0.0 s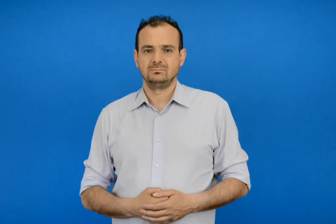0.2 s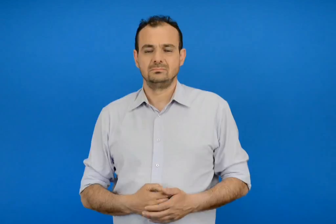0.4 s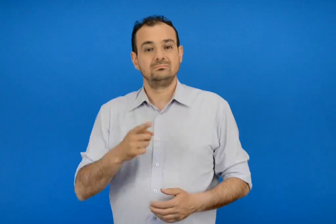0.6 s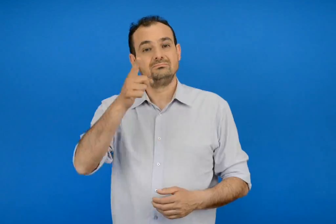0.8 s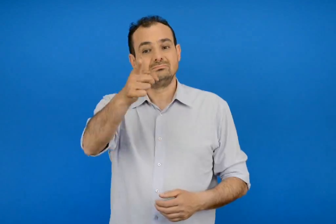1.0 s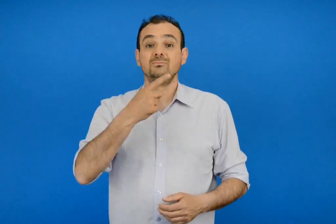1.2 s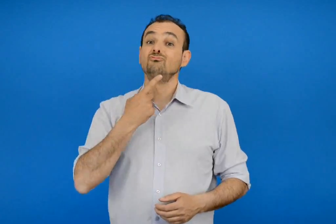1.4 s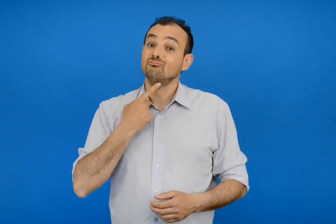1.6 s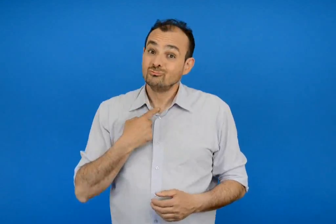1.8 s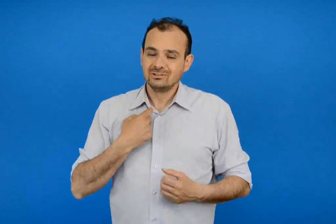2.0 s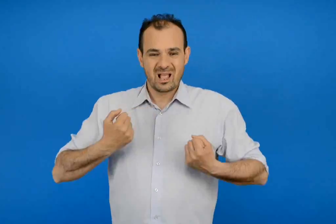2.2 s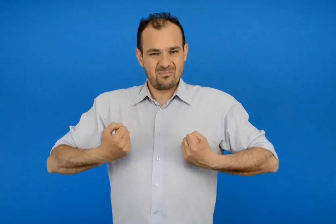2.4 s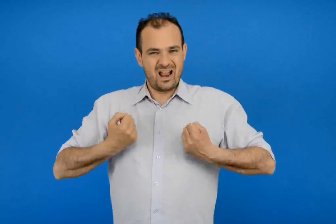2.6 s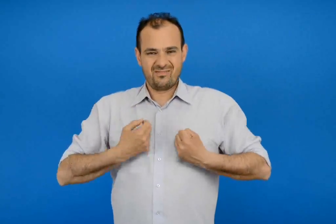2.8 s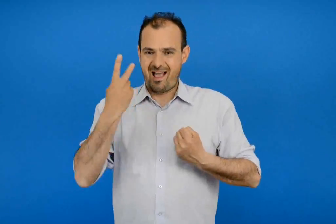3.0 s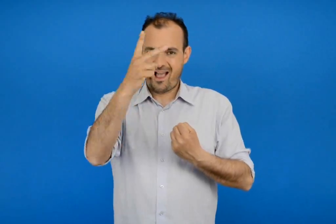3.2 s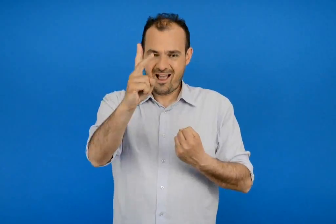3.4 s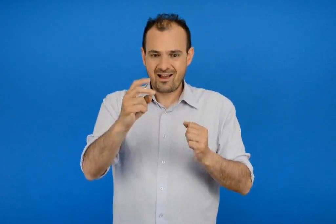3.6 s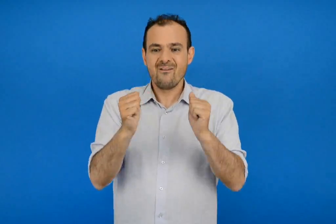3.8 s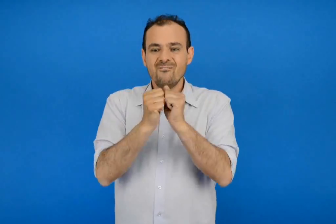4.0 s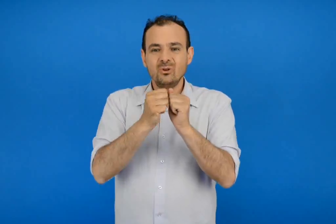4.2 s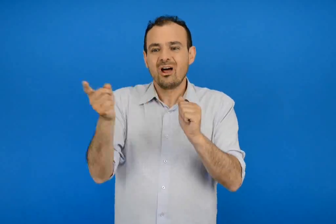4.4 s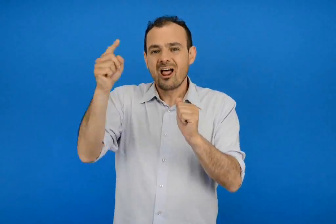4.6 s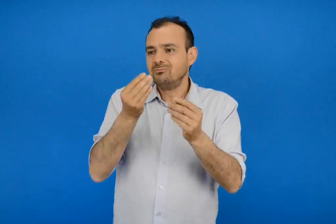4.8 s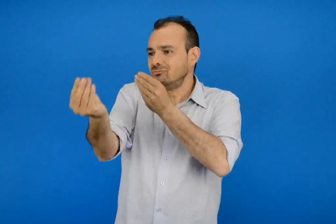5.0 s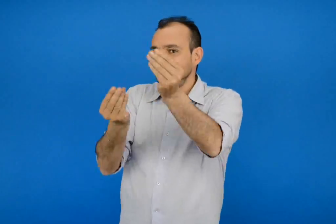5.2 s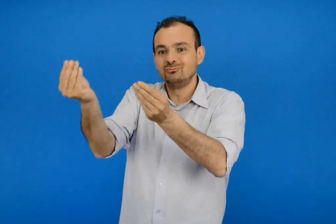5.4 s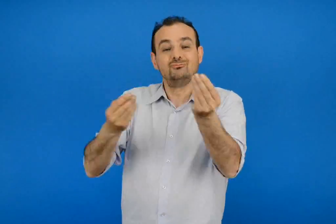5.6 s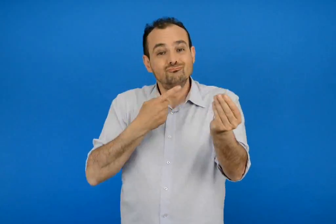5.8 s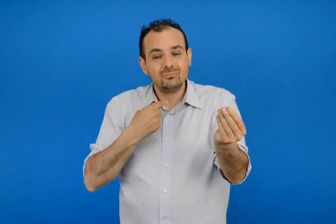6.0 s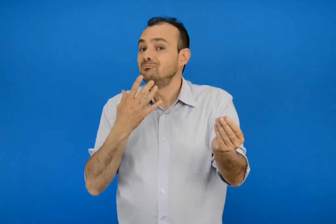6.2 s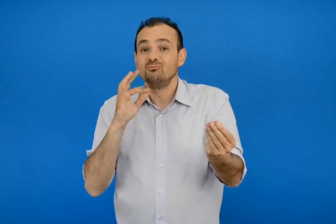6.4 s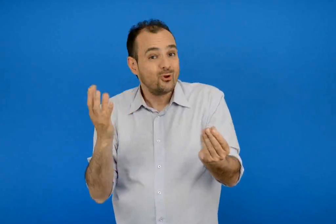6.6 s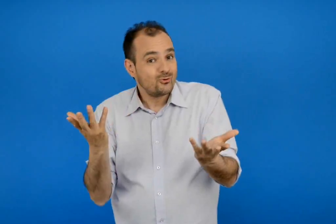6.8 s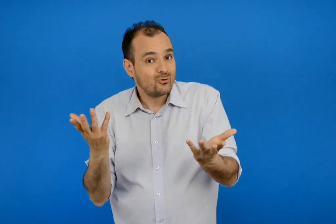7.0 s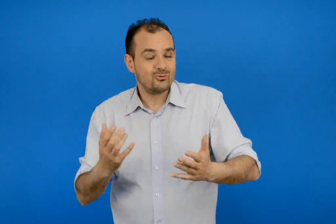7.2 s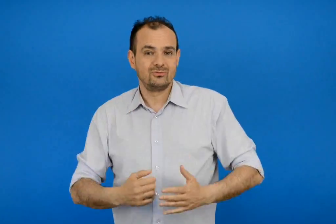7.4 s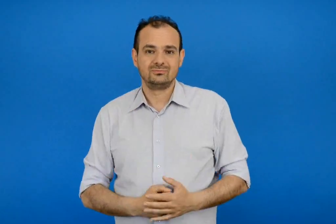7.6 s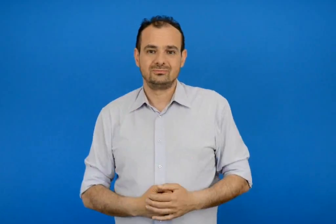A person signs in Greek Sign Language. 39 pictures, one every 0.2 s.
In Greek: σου αρέσει να μοιράζεσαι τα παιχνίδια σου με άλλους και γιατί ;
